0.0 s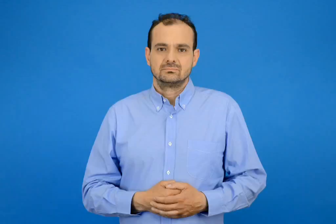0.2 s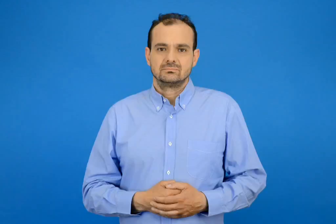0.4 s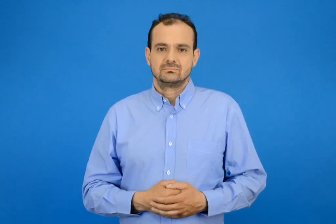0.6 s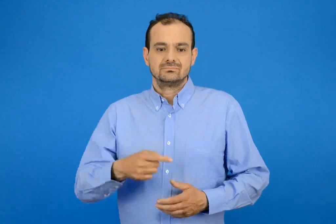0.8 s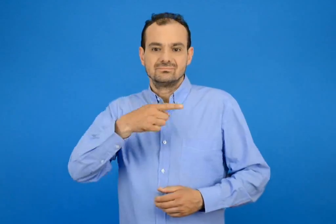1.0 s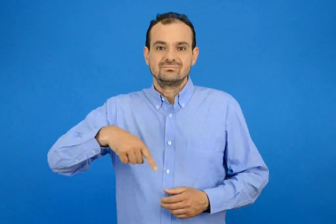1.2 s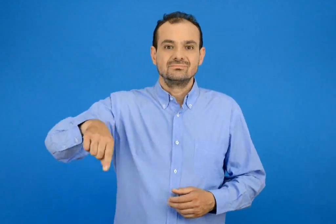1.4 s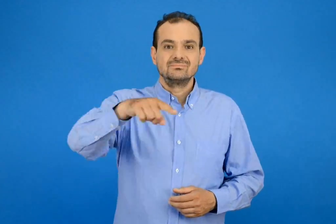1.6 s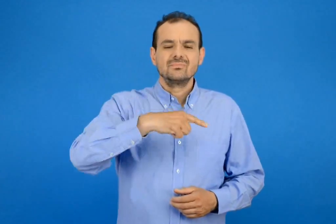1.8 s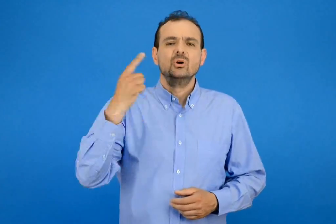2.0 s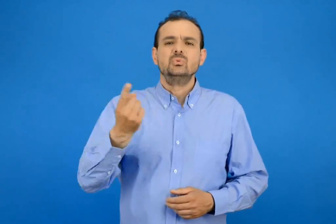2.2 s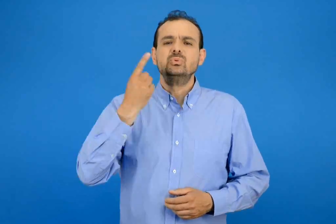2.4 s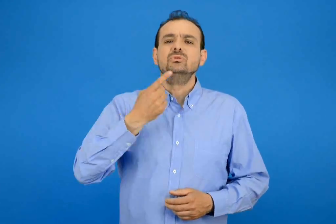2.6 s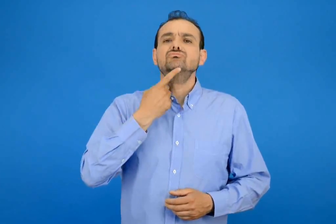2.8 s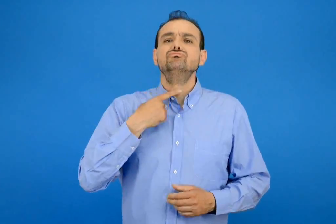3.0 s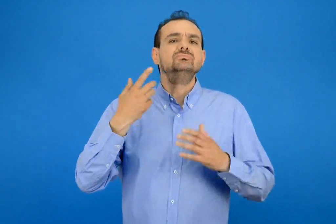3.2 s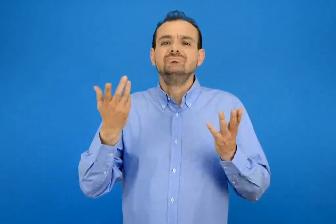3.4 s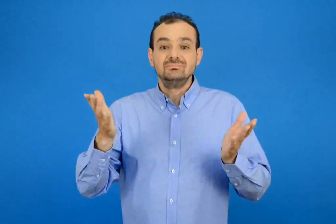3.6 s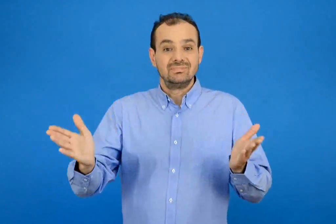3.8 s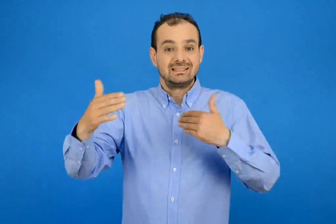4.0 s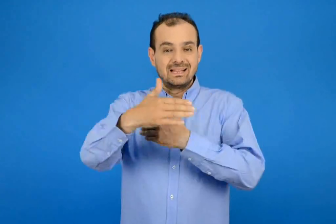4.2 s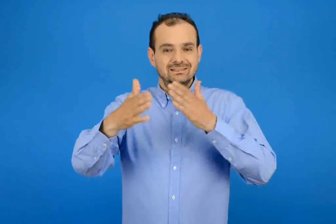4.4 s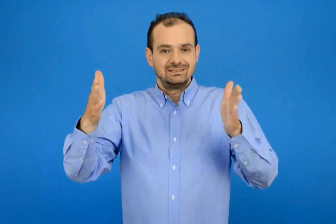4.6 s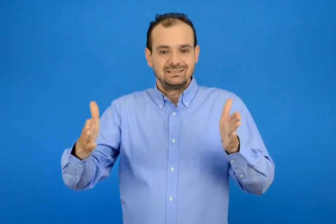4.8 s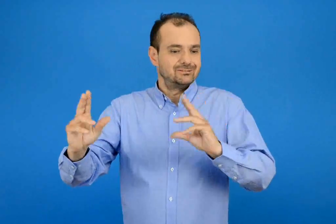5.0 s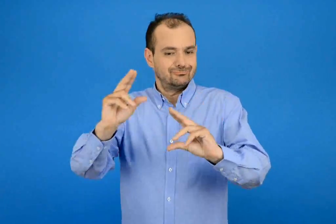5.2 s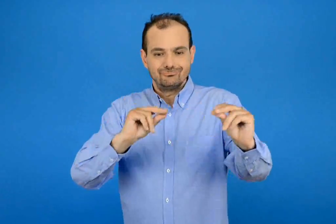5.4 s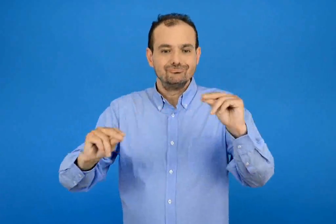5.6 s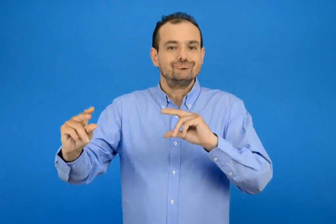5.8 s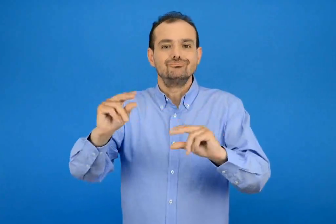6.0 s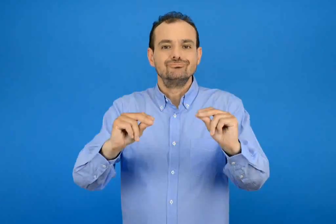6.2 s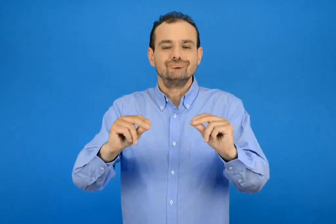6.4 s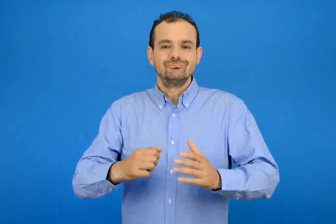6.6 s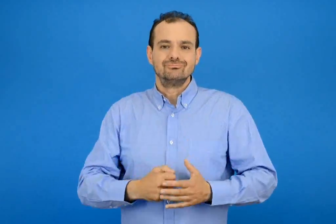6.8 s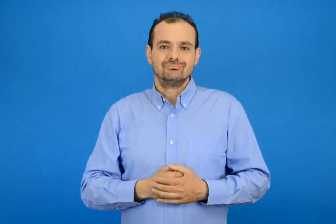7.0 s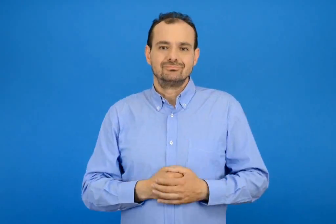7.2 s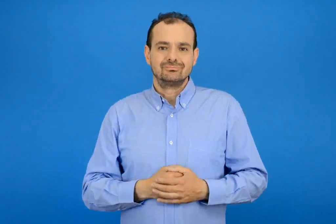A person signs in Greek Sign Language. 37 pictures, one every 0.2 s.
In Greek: συζητήστε στην τάξη αλλά στοιχεία που σας χαρακτηρίζουν όπως
